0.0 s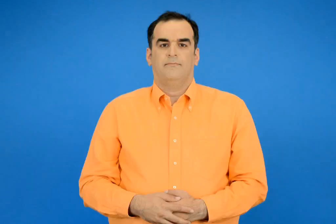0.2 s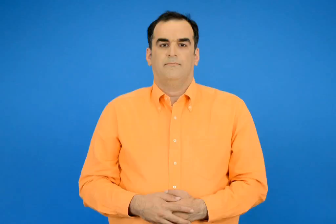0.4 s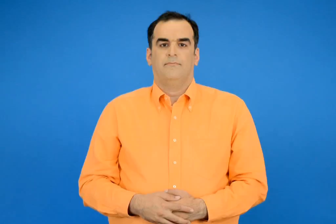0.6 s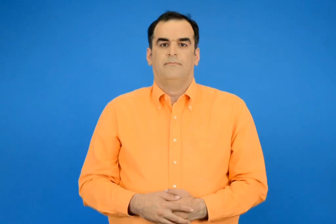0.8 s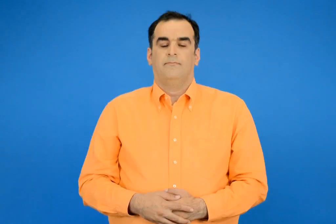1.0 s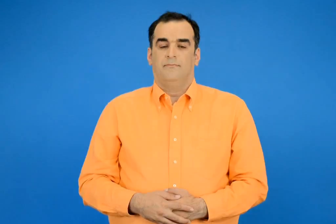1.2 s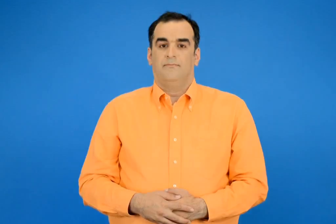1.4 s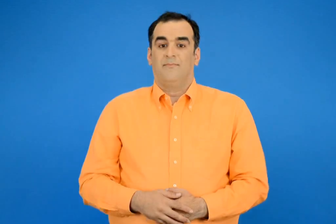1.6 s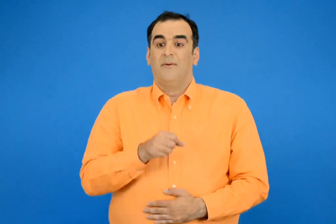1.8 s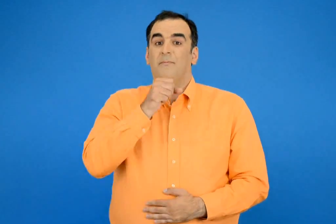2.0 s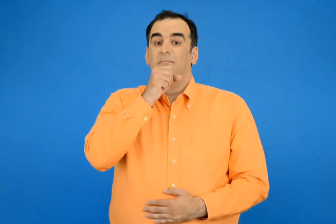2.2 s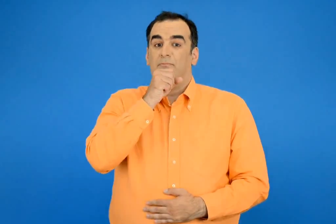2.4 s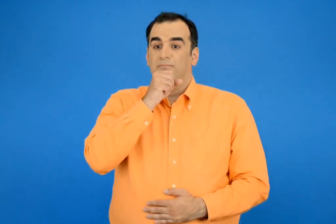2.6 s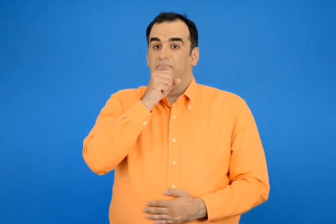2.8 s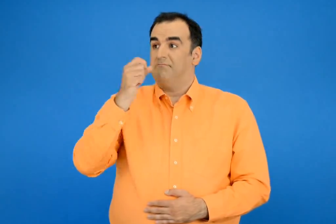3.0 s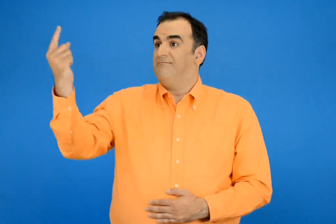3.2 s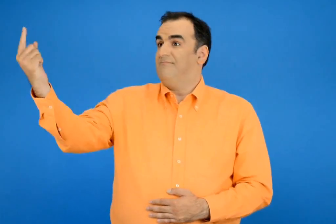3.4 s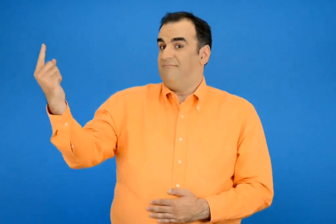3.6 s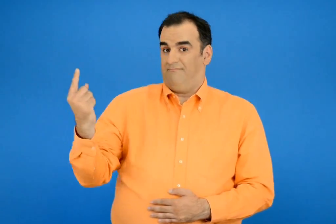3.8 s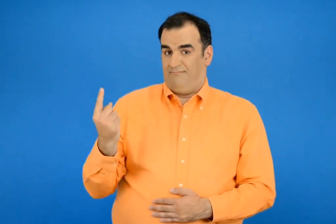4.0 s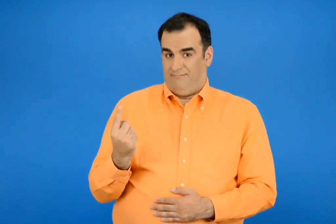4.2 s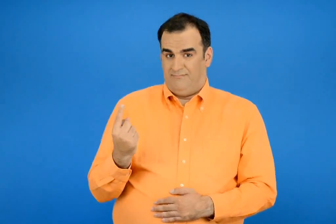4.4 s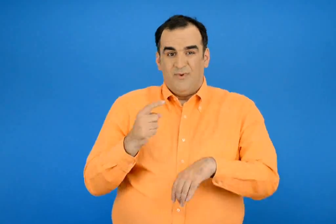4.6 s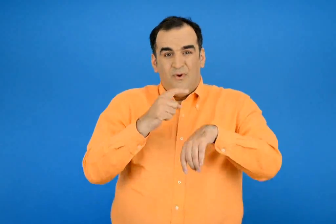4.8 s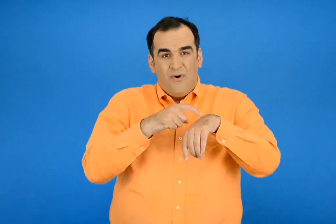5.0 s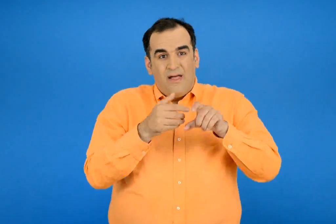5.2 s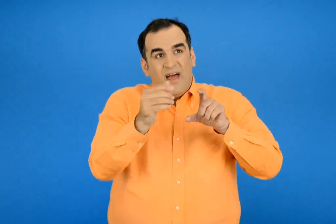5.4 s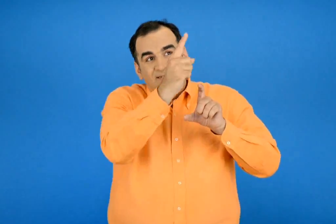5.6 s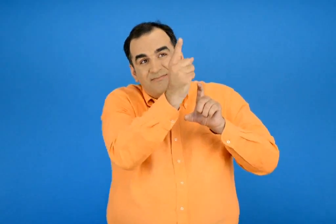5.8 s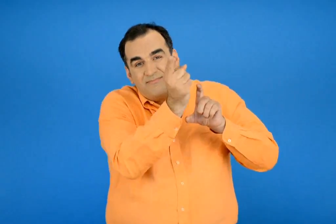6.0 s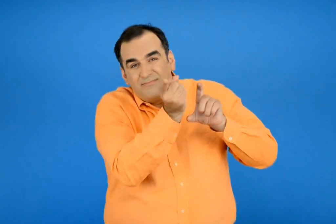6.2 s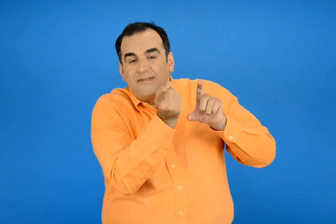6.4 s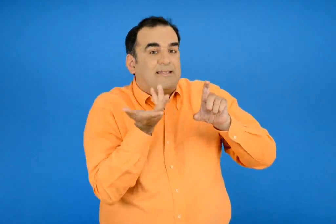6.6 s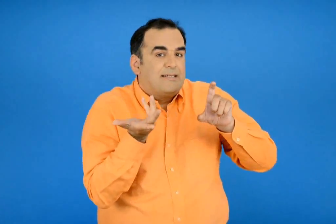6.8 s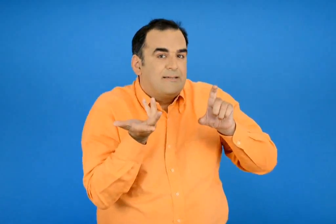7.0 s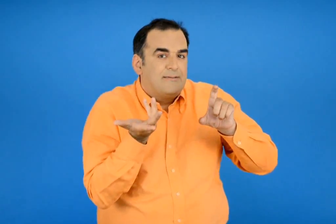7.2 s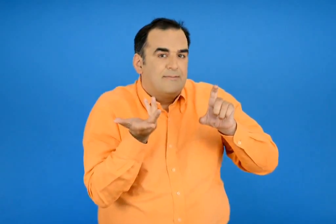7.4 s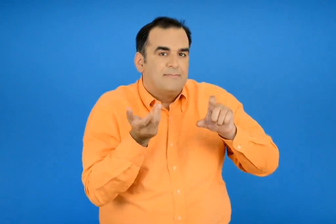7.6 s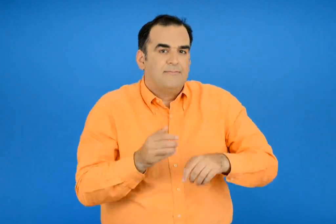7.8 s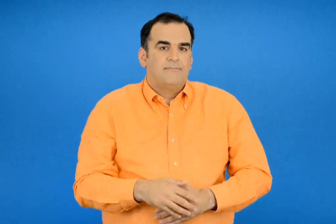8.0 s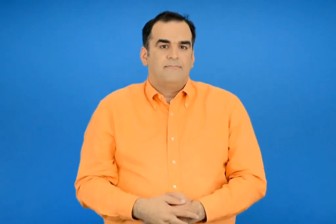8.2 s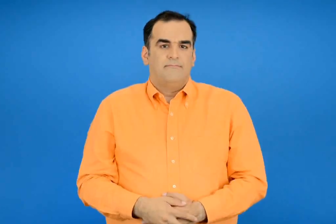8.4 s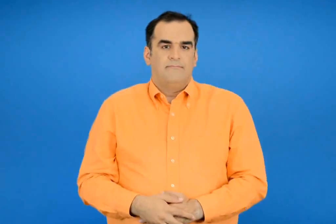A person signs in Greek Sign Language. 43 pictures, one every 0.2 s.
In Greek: τι ωρά θα δείχνει το ρολόι όταν έρθει ο παππούς ;
